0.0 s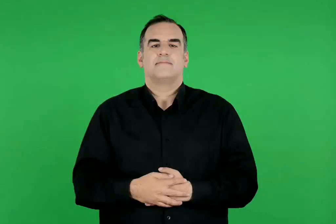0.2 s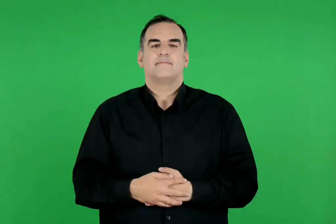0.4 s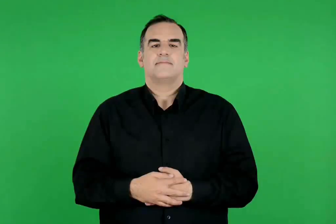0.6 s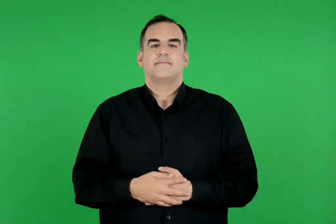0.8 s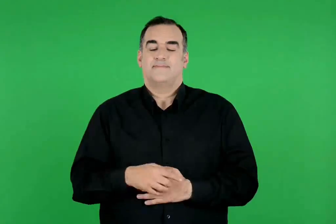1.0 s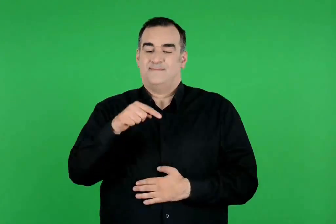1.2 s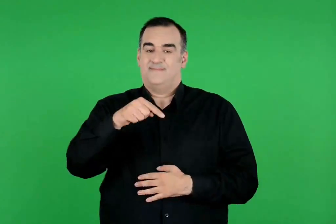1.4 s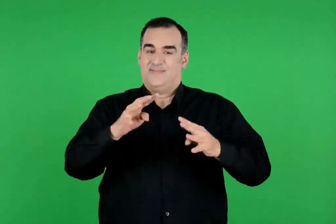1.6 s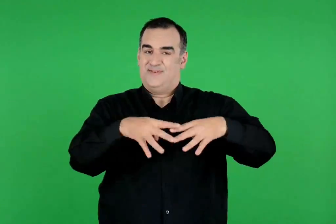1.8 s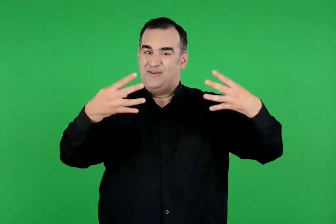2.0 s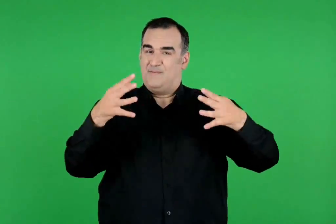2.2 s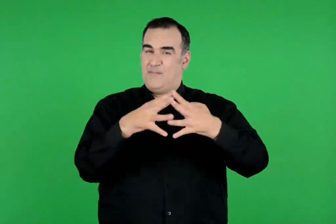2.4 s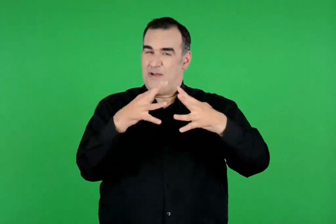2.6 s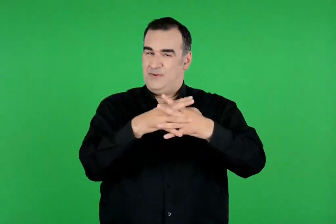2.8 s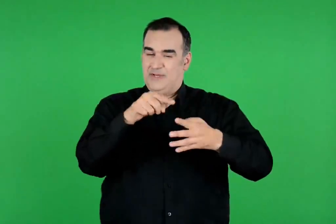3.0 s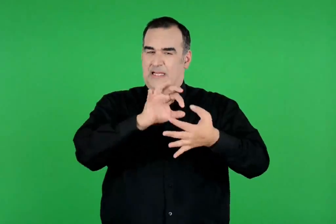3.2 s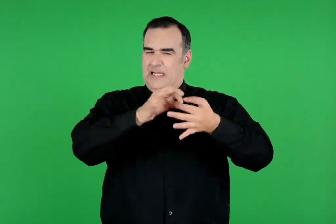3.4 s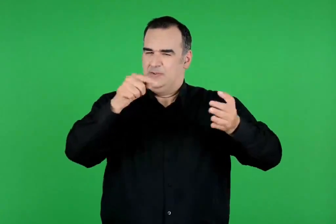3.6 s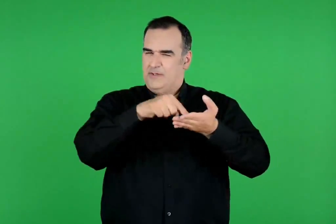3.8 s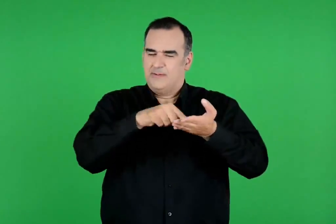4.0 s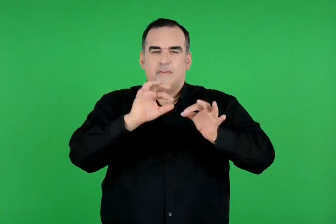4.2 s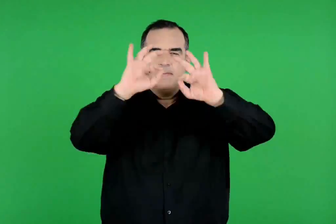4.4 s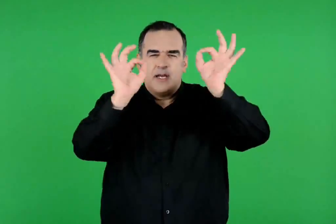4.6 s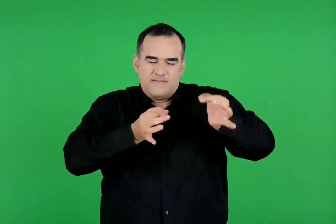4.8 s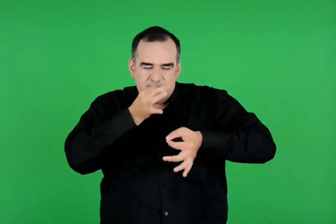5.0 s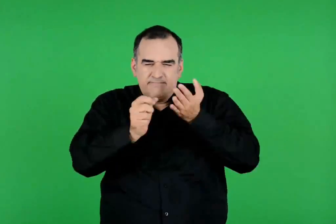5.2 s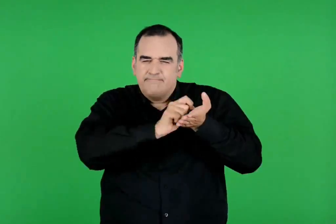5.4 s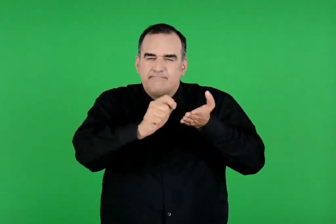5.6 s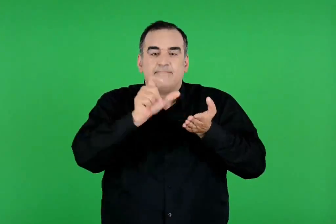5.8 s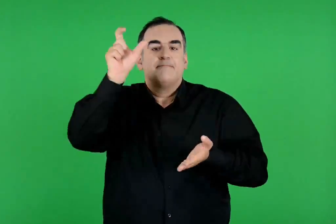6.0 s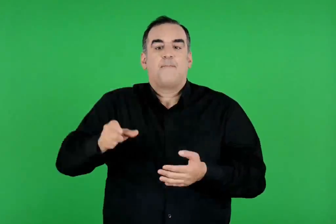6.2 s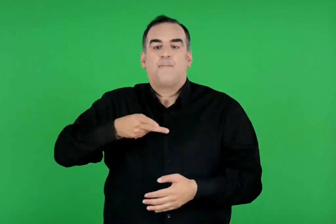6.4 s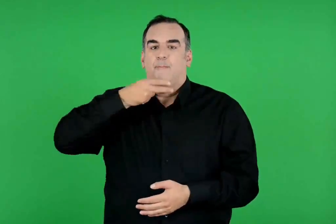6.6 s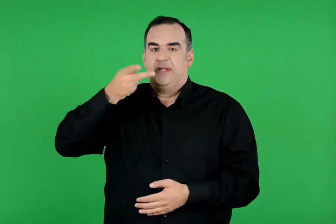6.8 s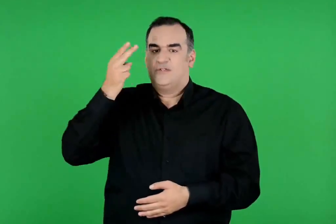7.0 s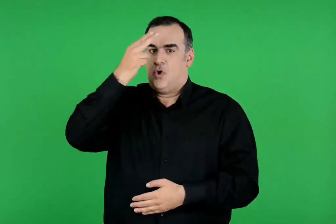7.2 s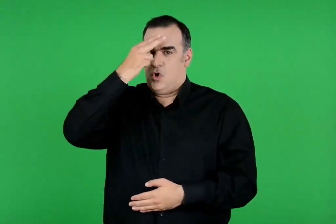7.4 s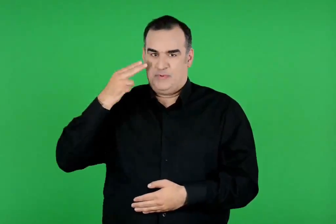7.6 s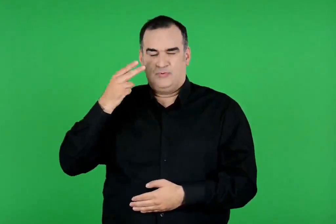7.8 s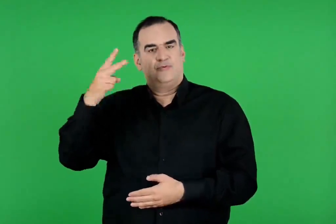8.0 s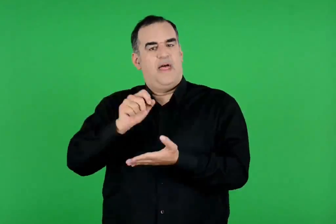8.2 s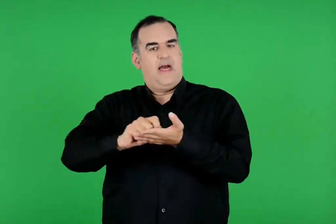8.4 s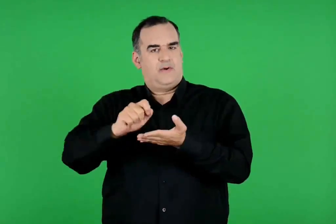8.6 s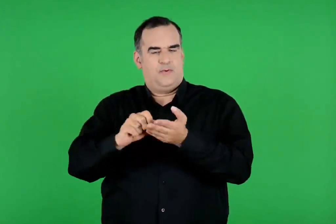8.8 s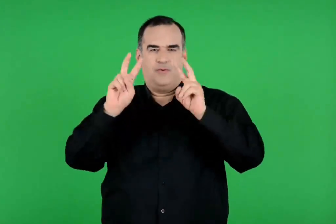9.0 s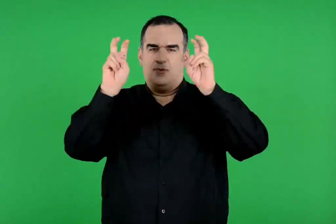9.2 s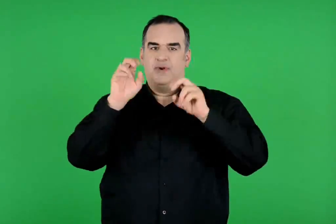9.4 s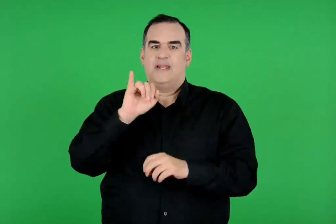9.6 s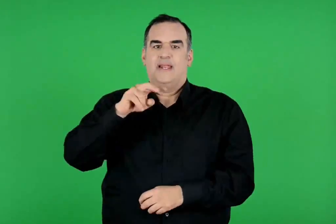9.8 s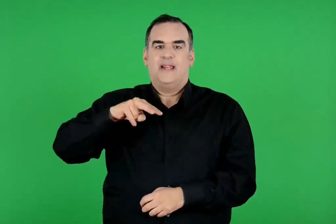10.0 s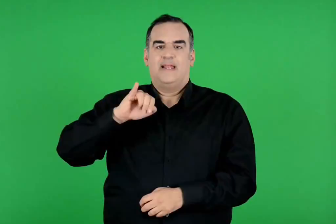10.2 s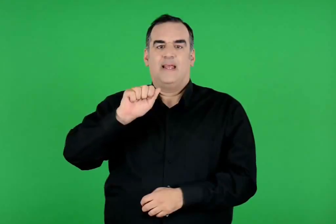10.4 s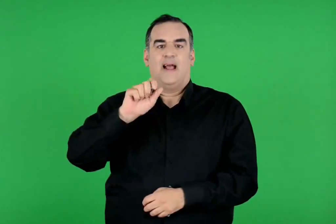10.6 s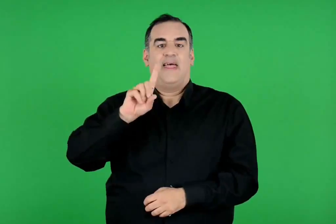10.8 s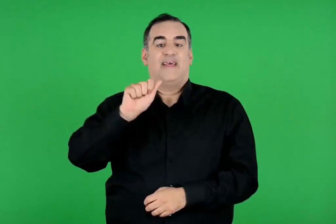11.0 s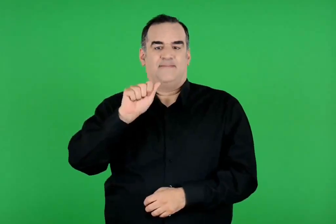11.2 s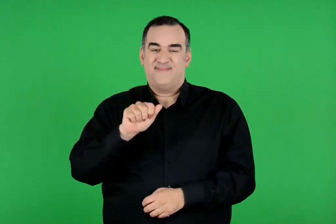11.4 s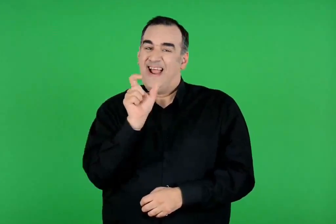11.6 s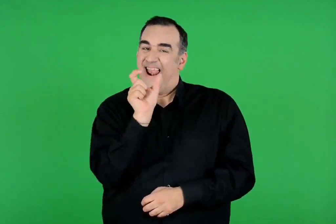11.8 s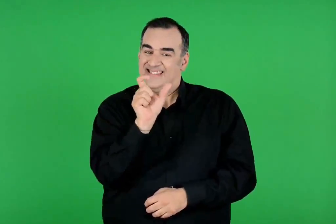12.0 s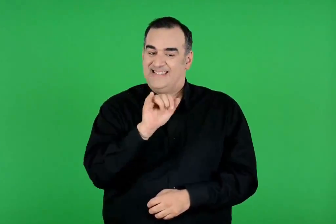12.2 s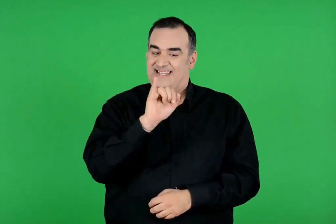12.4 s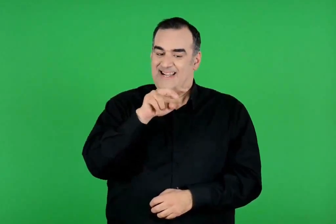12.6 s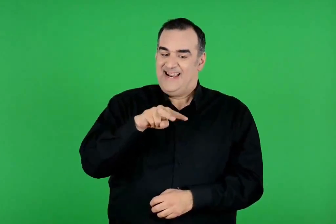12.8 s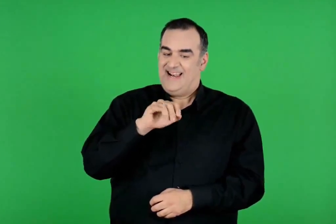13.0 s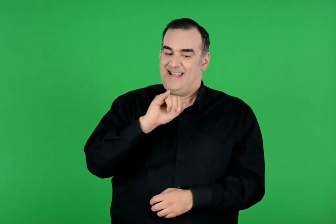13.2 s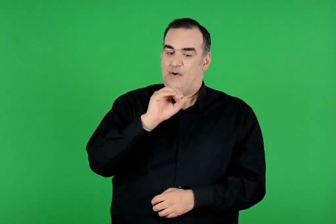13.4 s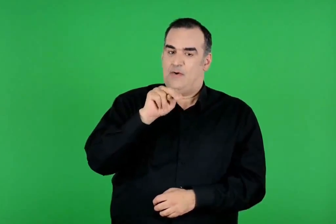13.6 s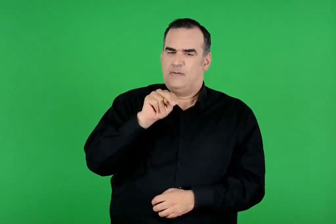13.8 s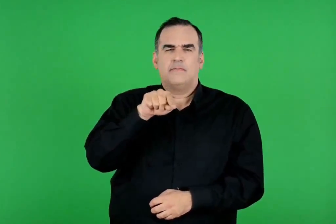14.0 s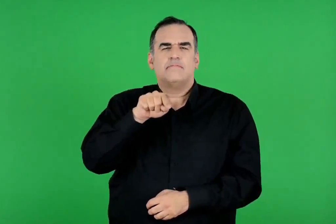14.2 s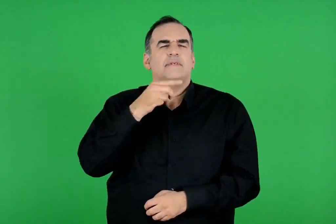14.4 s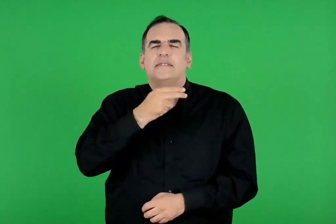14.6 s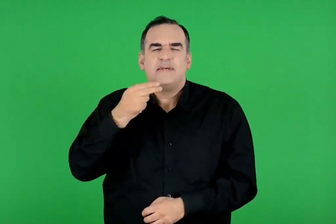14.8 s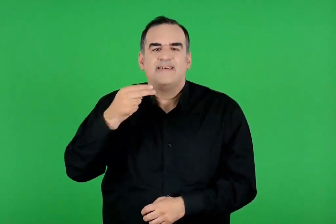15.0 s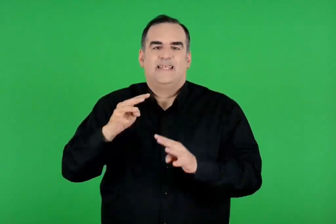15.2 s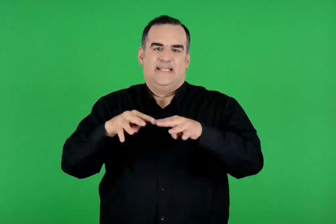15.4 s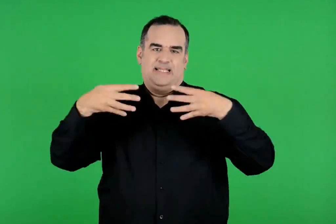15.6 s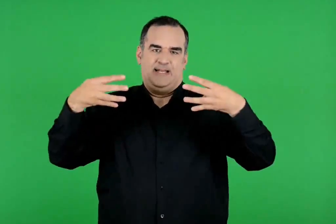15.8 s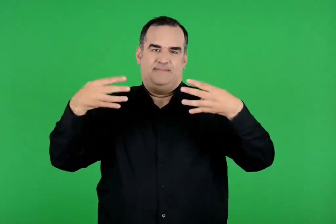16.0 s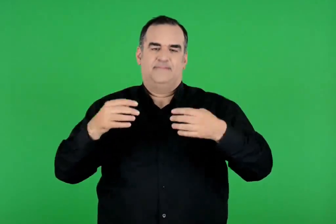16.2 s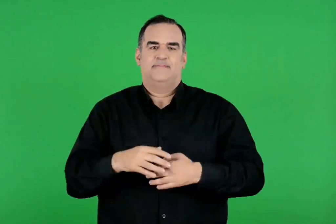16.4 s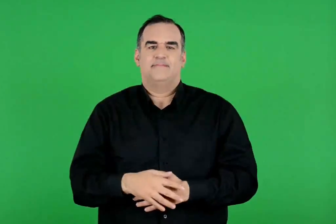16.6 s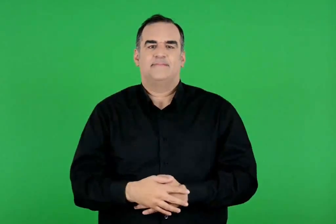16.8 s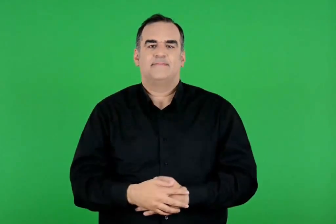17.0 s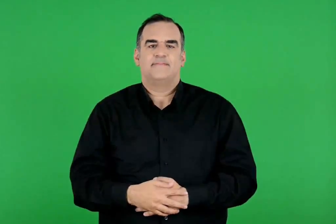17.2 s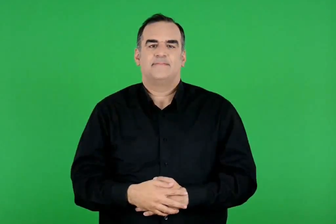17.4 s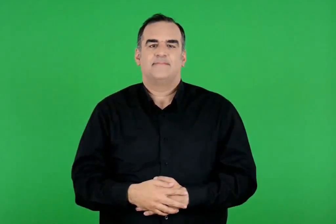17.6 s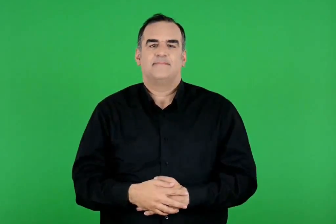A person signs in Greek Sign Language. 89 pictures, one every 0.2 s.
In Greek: την ιστορία του τρωικού πολέμου την περιγράφει ο ποιητής όμηρος στο έργο του ιλιάδα από τη λέξη ίλιον τροία
